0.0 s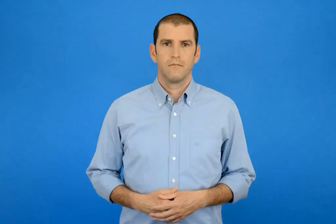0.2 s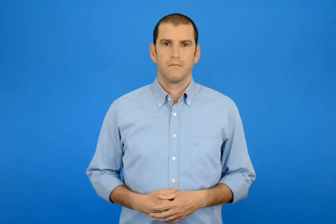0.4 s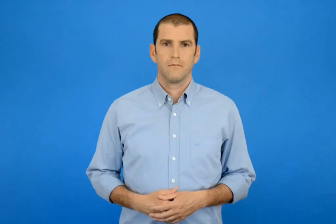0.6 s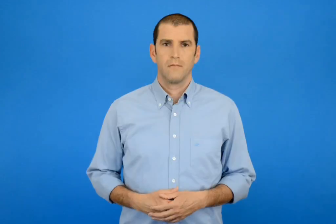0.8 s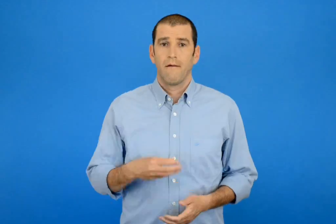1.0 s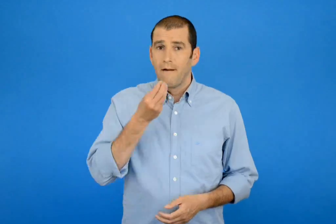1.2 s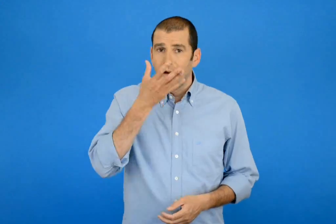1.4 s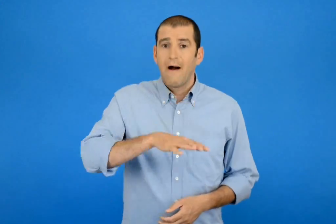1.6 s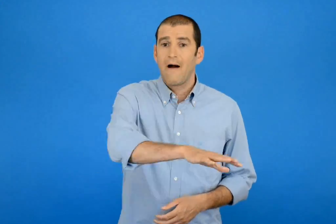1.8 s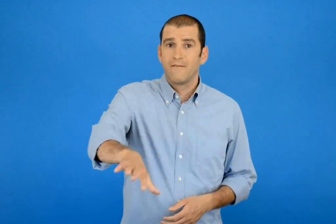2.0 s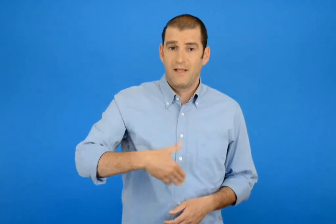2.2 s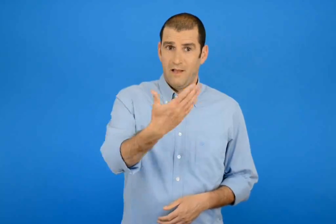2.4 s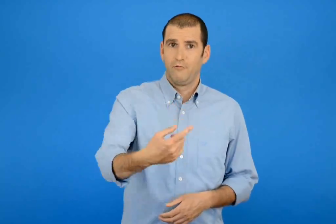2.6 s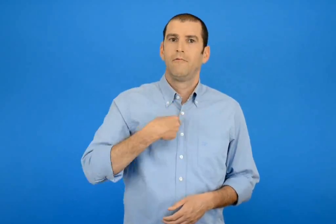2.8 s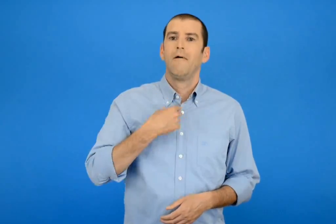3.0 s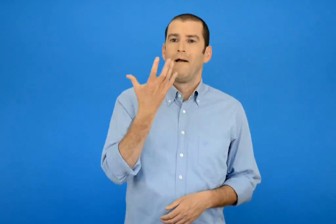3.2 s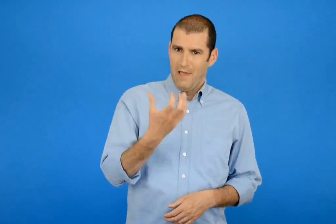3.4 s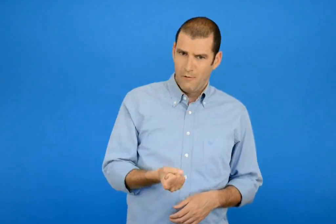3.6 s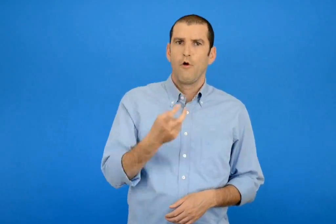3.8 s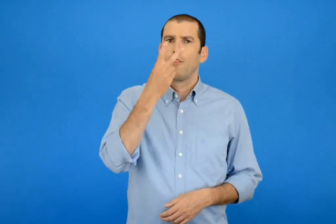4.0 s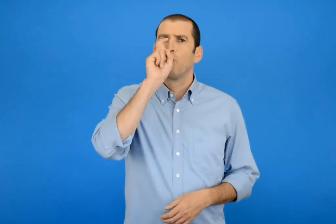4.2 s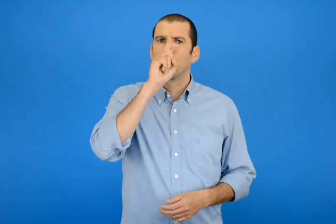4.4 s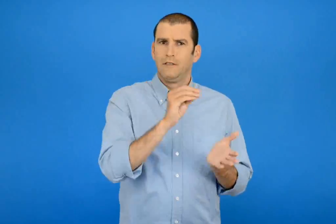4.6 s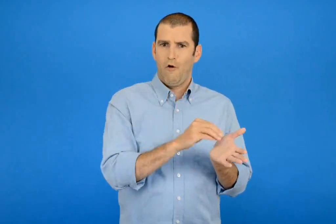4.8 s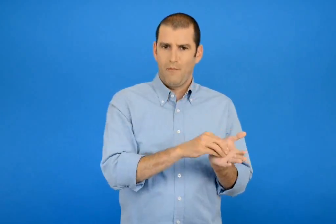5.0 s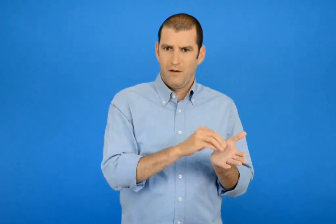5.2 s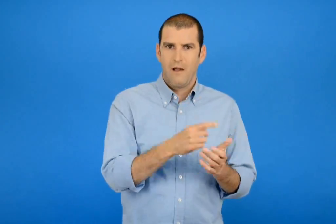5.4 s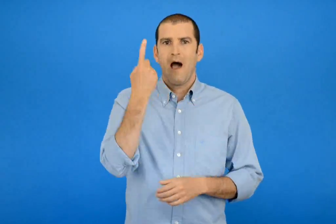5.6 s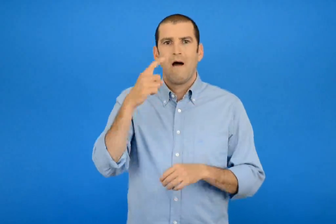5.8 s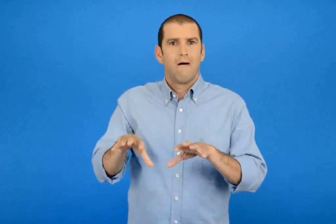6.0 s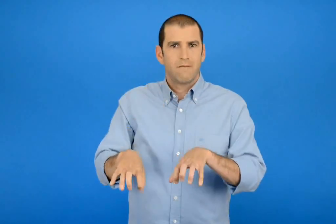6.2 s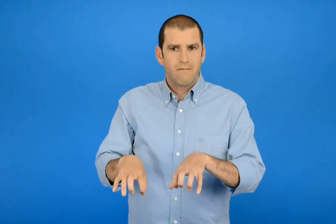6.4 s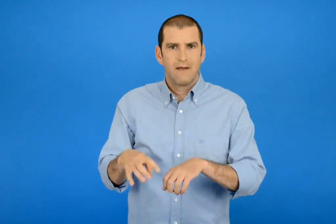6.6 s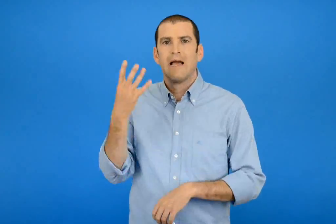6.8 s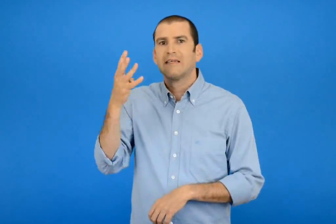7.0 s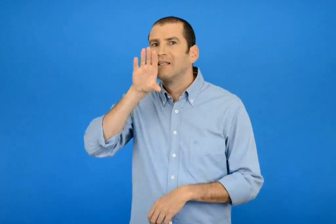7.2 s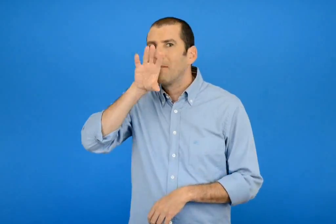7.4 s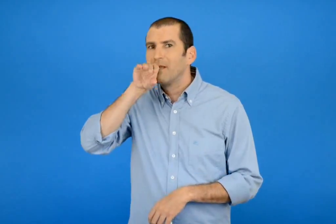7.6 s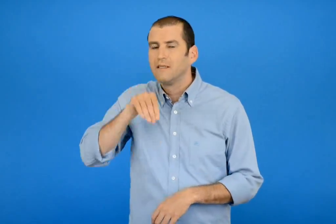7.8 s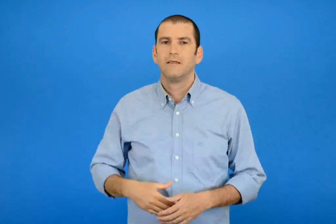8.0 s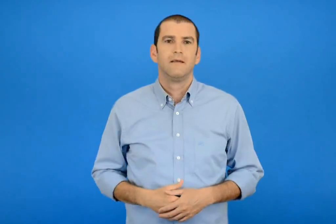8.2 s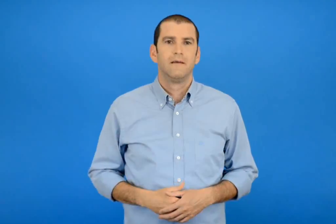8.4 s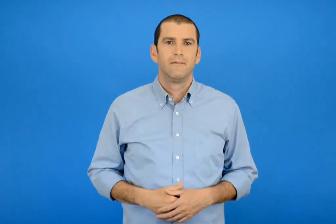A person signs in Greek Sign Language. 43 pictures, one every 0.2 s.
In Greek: έχω στην αυλή άλλες 2 κότες 1 σκύλο και 4 πάπιες
